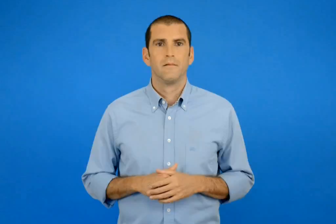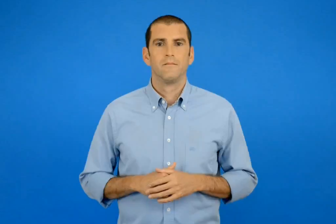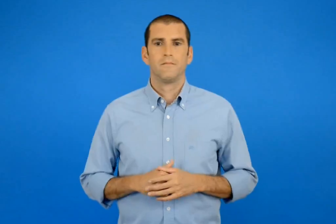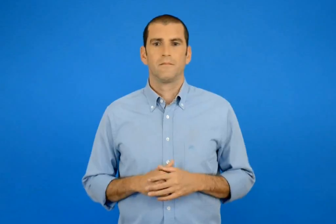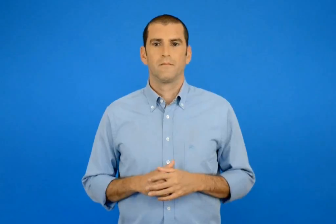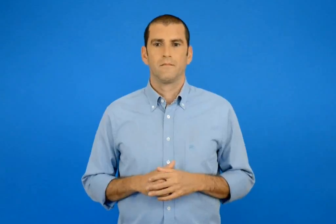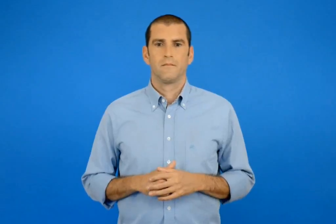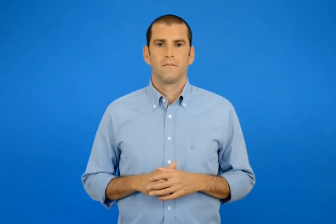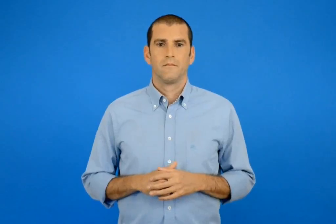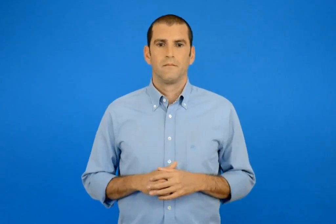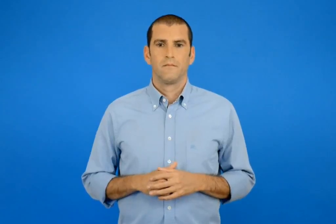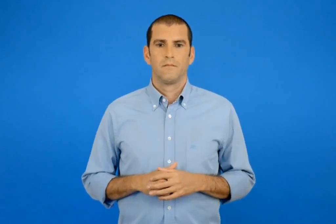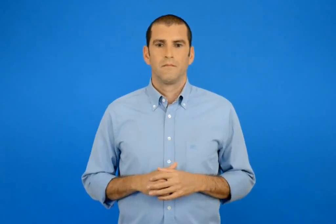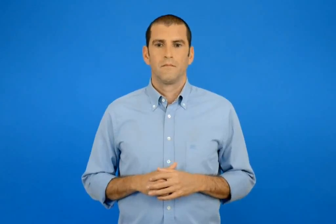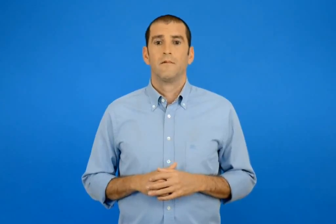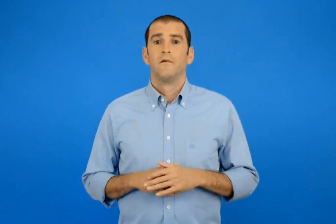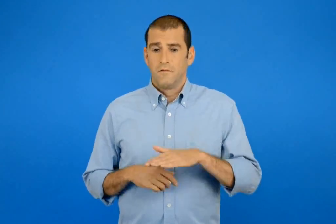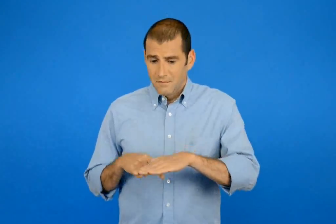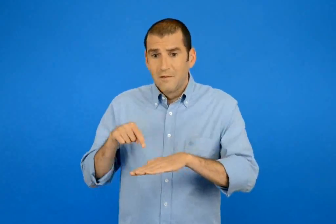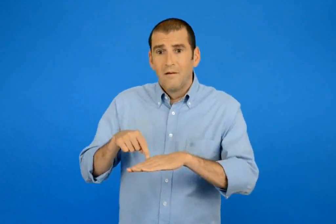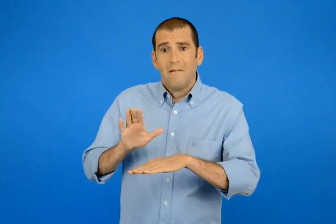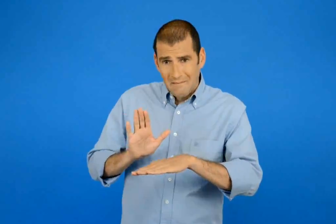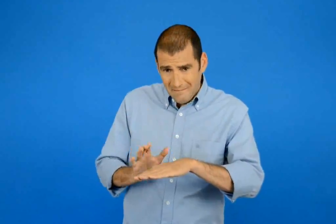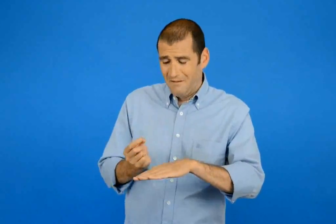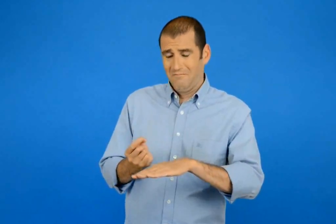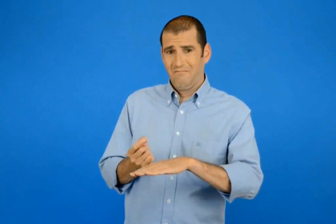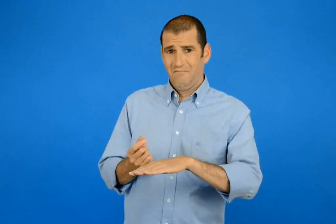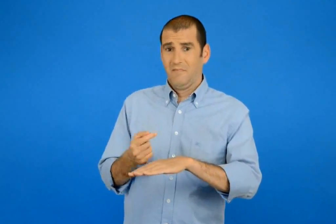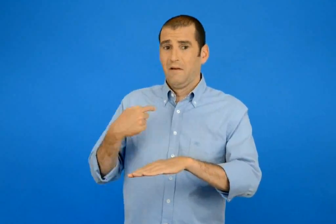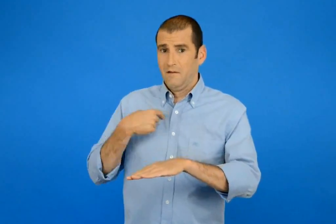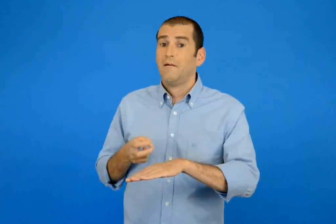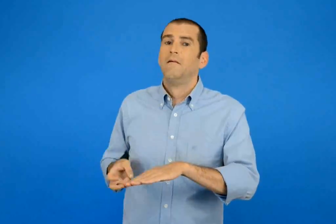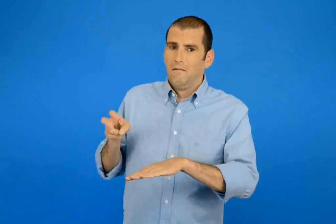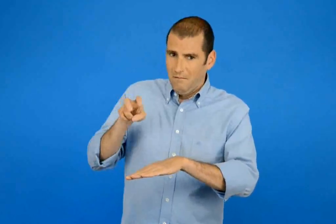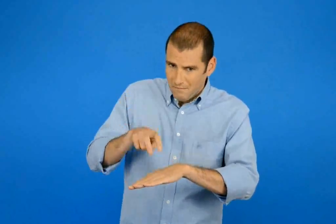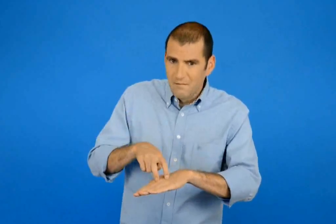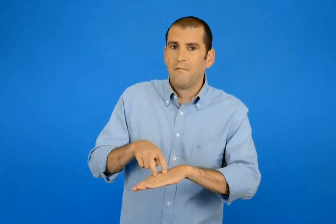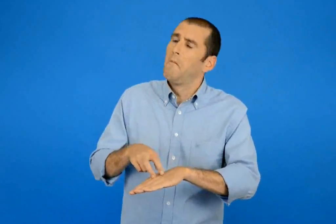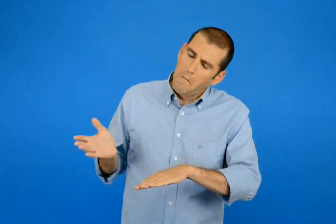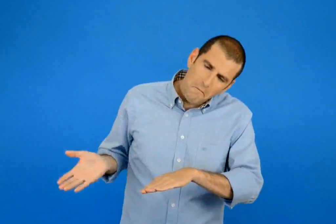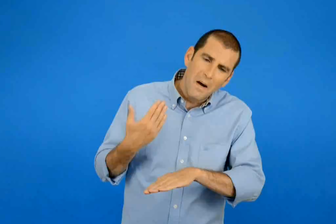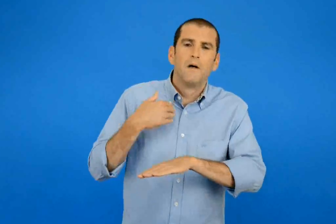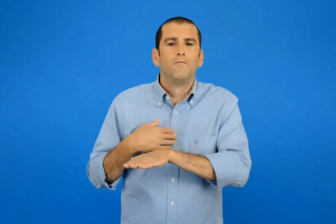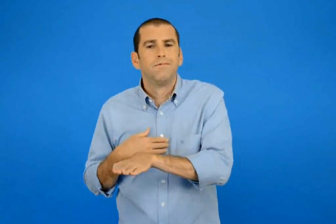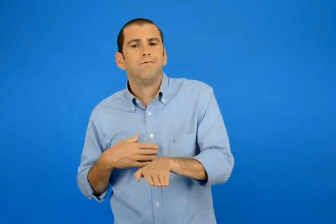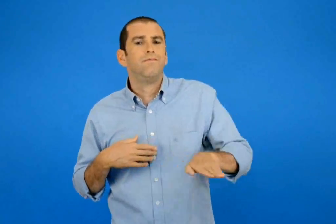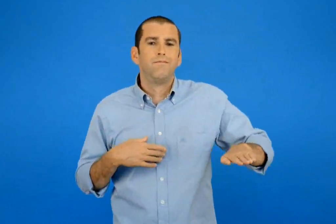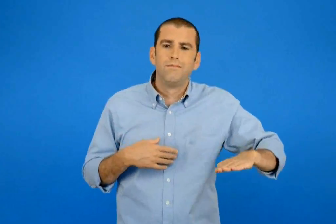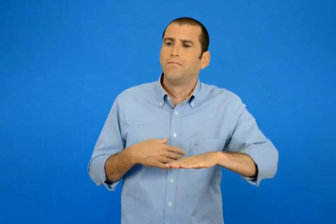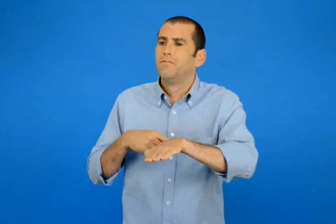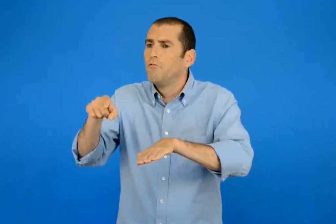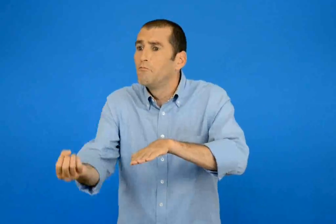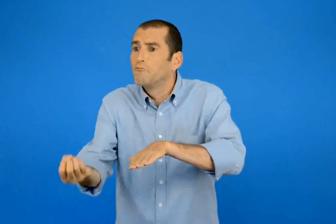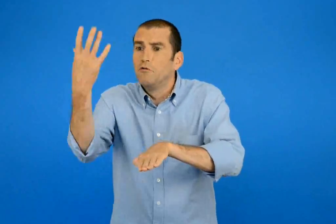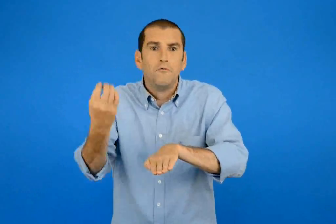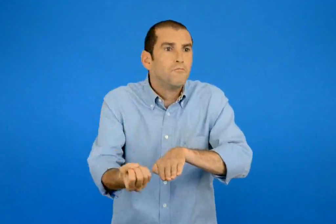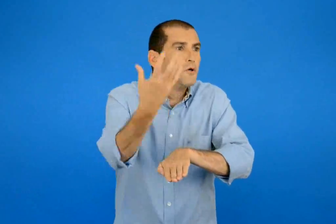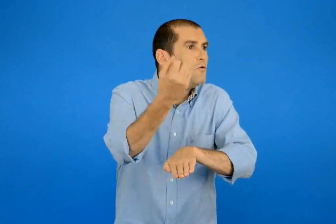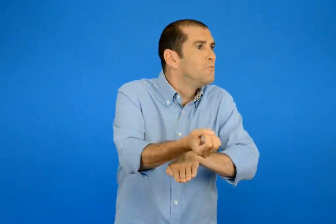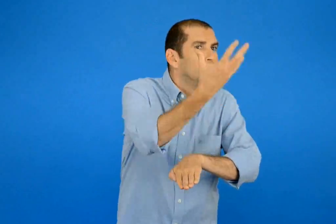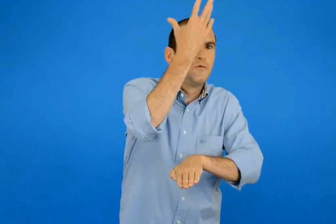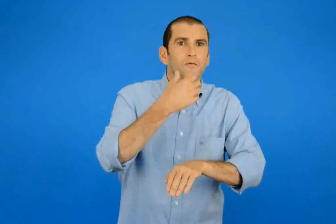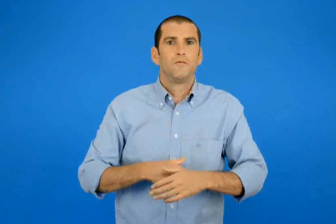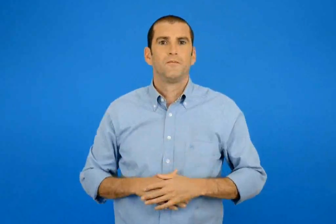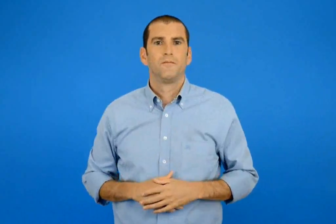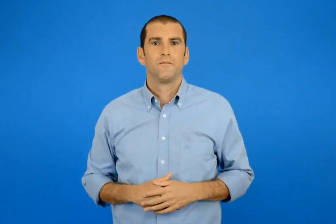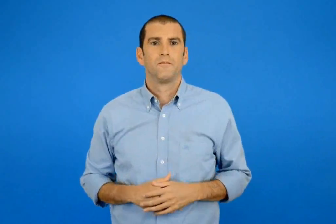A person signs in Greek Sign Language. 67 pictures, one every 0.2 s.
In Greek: μόνο στάσου μια στιγμή πάρε με και μένα τι χάρες να φεύγουμε σε άγνωρα και ξένα
